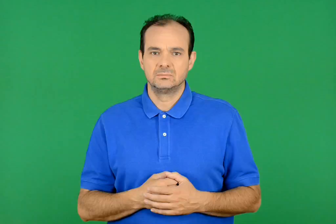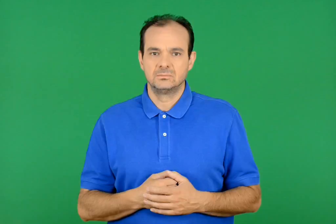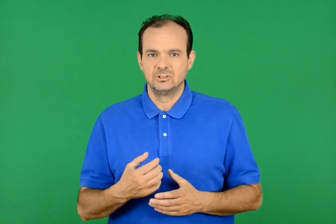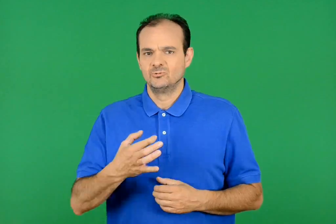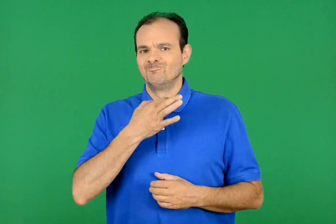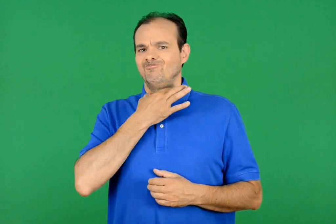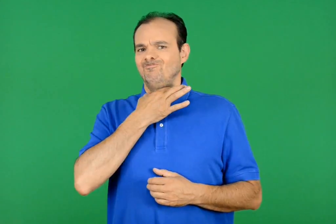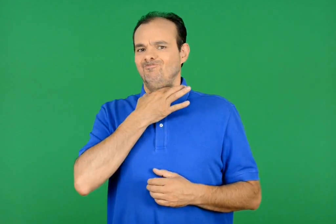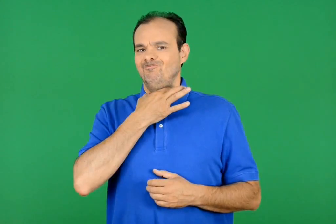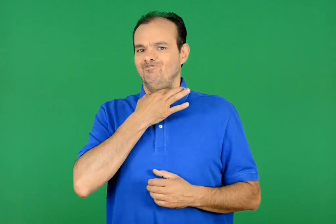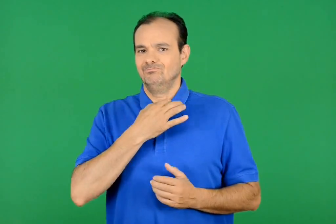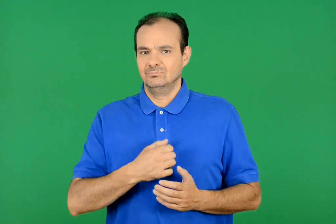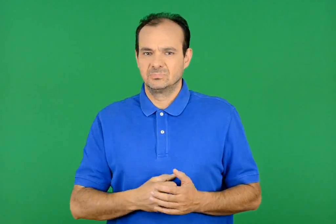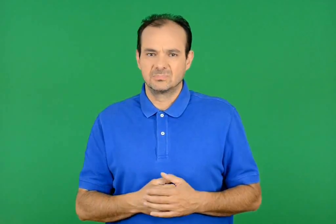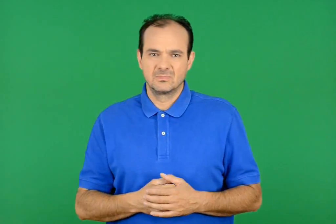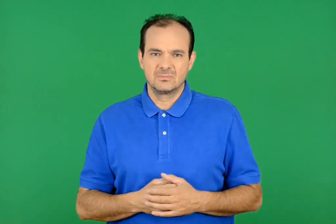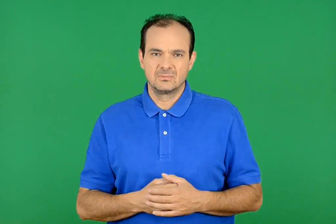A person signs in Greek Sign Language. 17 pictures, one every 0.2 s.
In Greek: χρειάζομαι
